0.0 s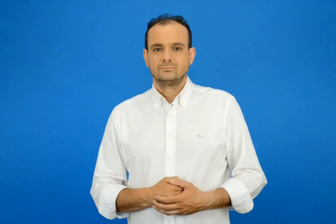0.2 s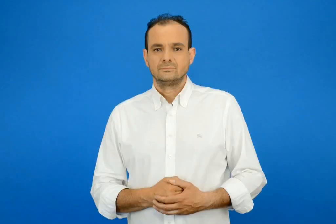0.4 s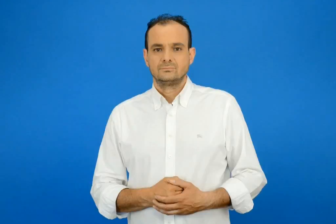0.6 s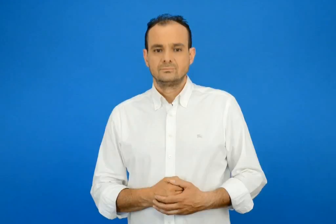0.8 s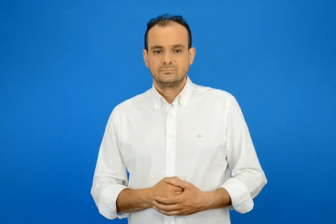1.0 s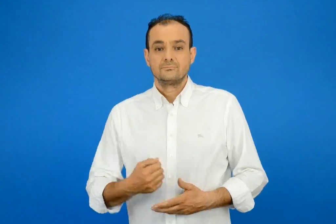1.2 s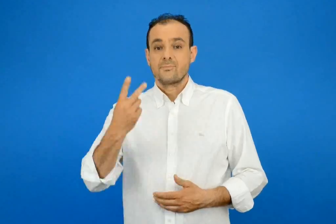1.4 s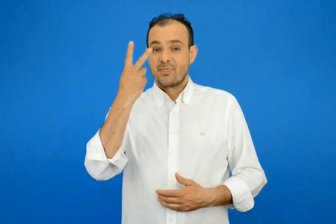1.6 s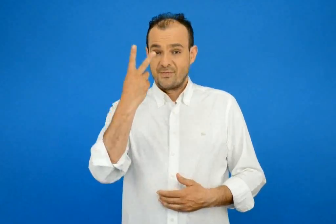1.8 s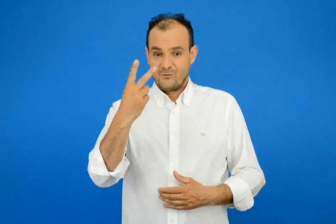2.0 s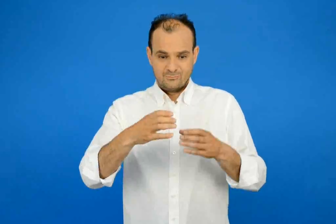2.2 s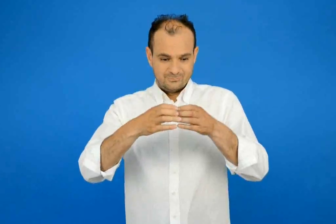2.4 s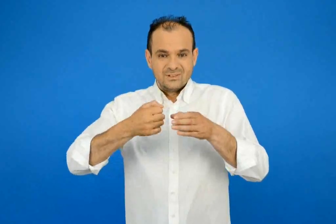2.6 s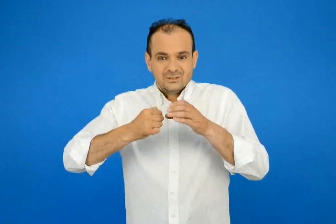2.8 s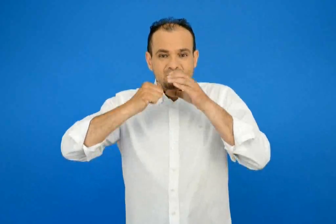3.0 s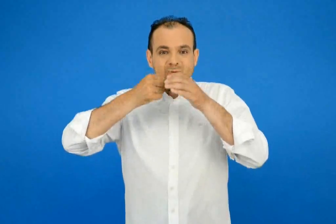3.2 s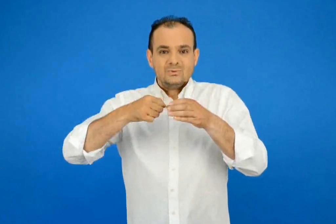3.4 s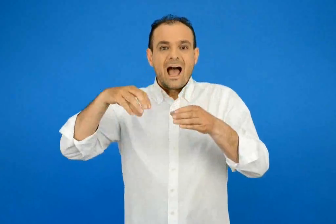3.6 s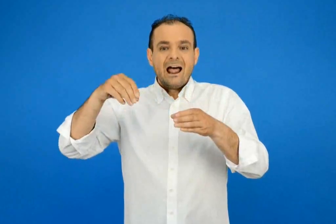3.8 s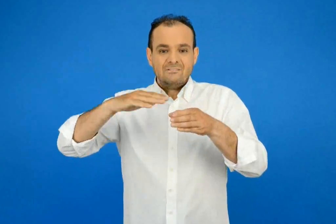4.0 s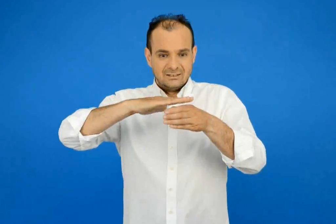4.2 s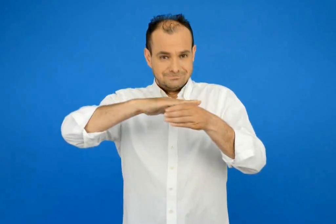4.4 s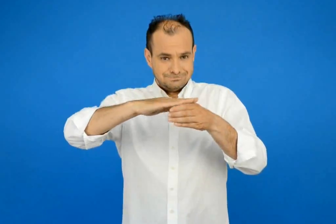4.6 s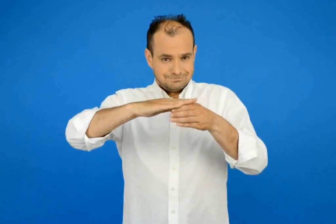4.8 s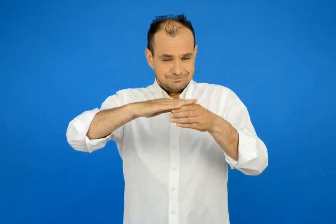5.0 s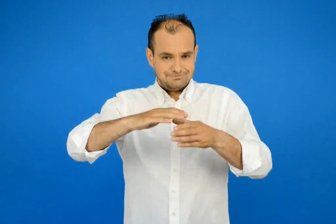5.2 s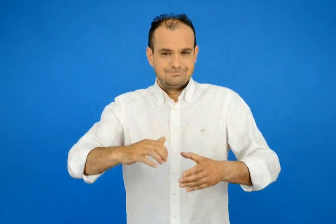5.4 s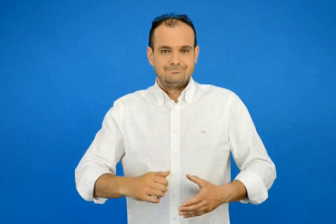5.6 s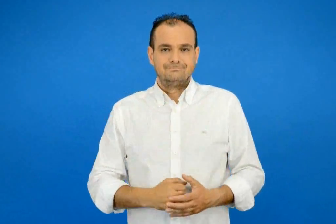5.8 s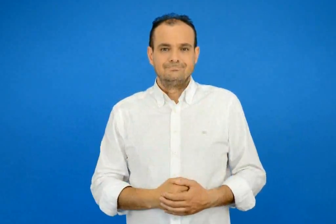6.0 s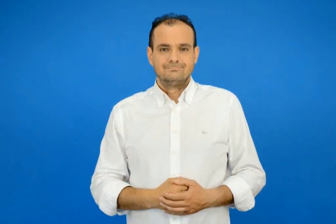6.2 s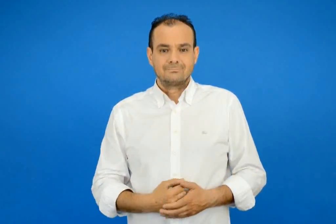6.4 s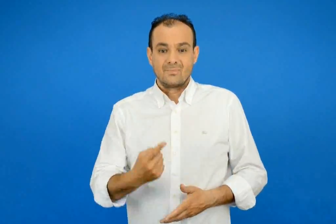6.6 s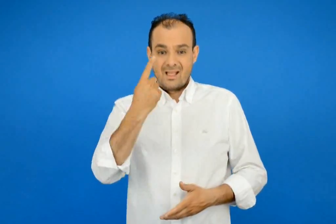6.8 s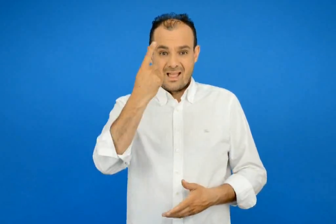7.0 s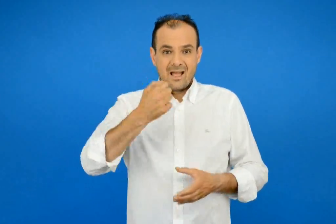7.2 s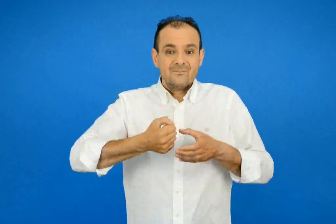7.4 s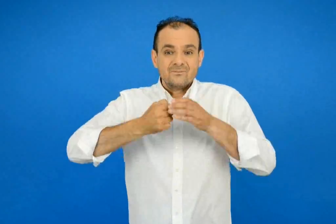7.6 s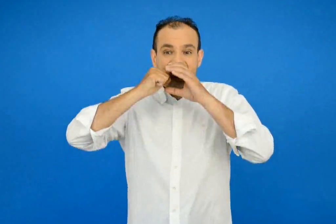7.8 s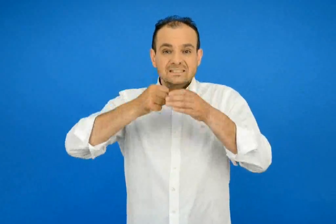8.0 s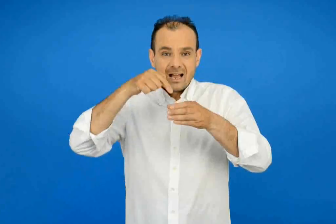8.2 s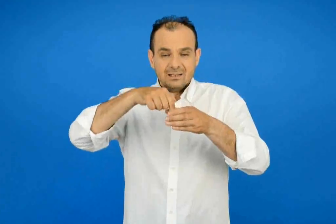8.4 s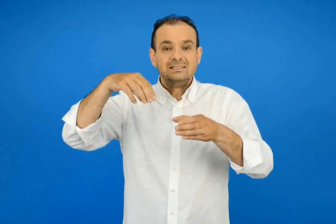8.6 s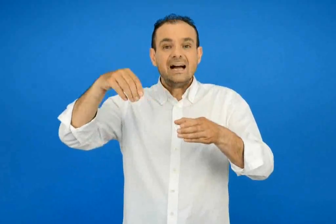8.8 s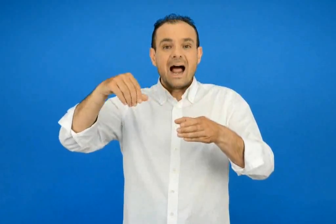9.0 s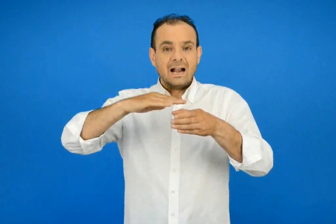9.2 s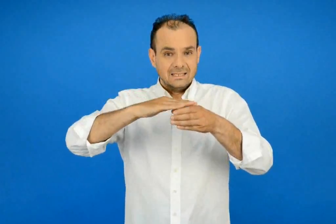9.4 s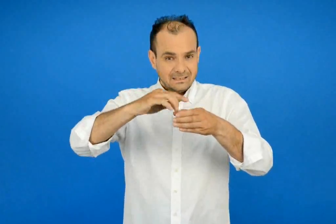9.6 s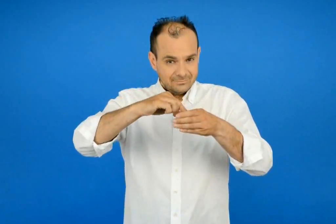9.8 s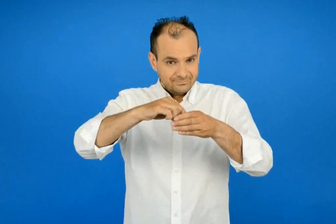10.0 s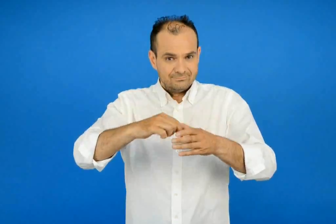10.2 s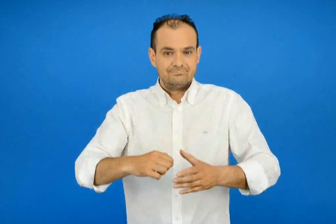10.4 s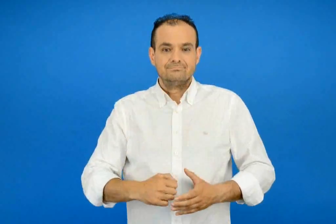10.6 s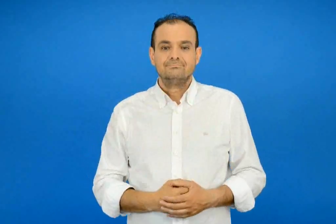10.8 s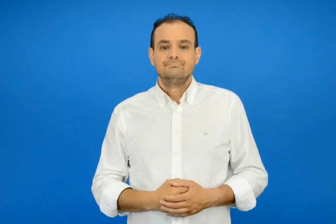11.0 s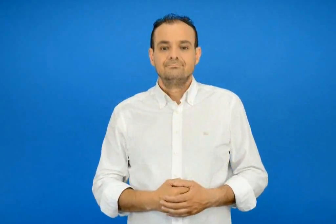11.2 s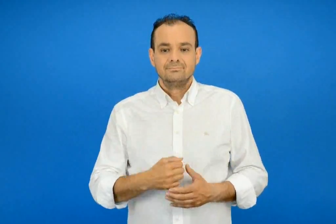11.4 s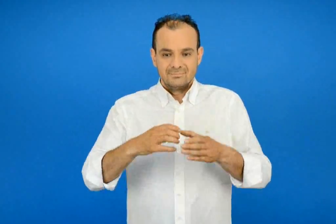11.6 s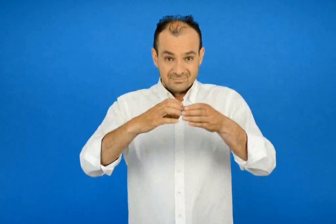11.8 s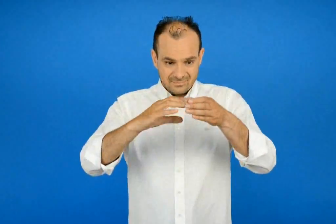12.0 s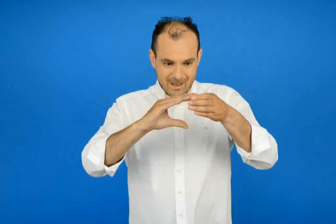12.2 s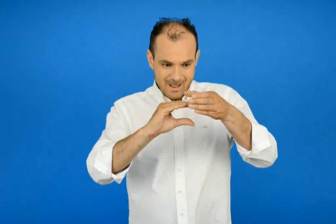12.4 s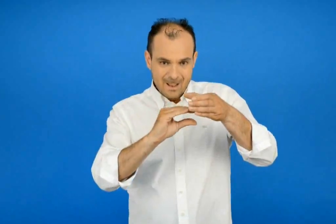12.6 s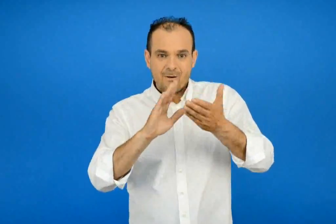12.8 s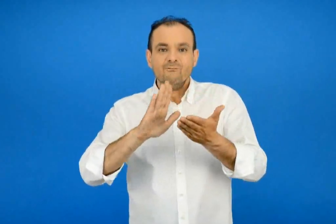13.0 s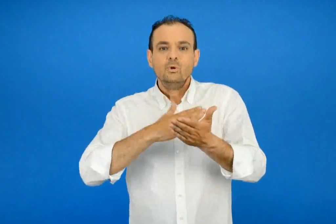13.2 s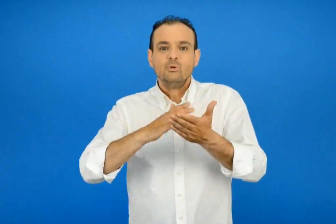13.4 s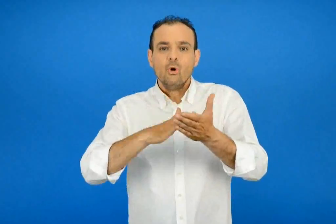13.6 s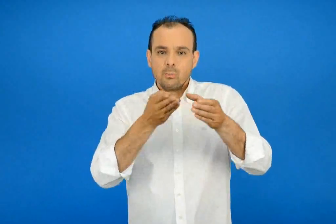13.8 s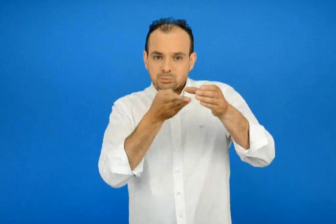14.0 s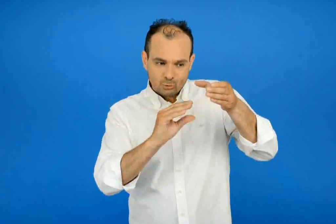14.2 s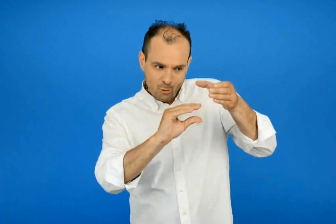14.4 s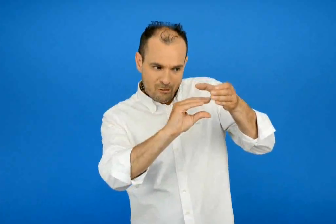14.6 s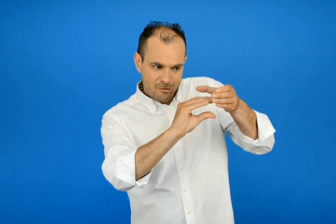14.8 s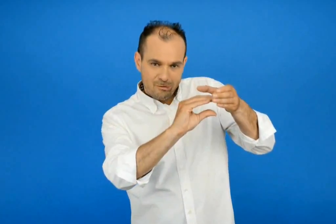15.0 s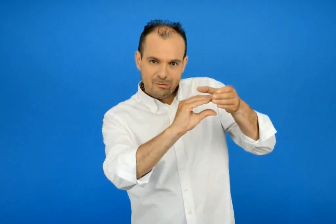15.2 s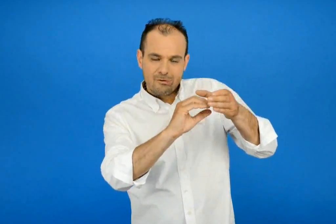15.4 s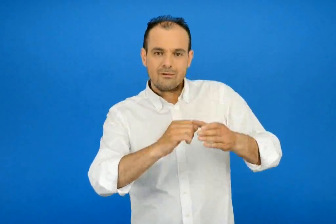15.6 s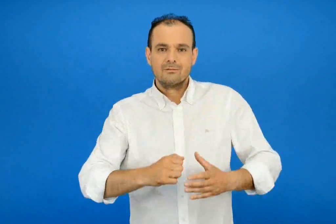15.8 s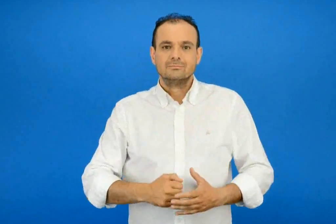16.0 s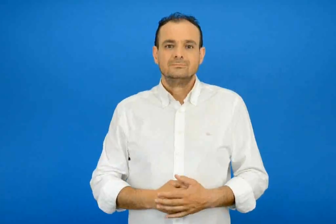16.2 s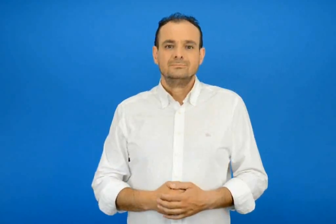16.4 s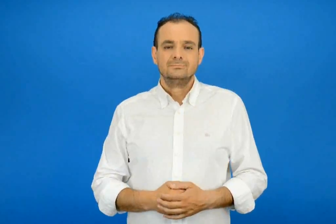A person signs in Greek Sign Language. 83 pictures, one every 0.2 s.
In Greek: 2 φλιτζάνια αλεύρι 1 φλιτζάνι ζάχαρη μισό φλιτζάνι βούτυρο
